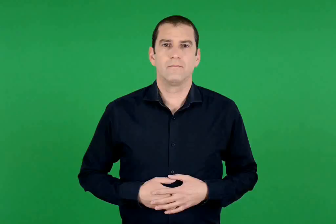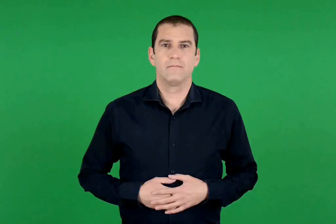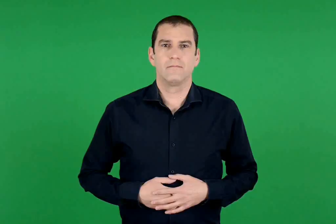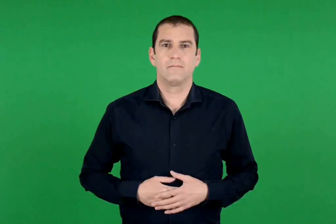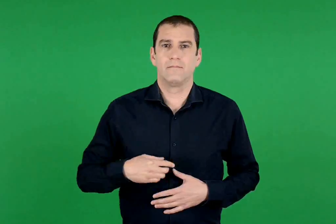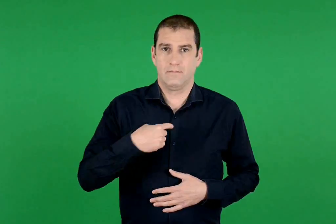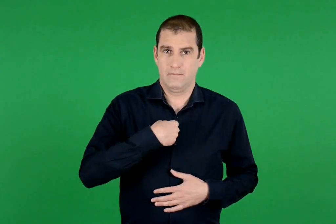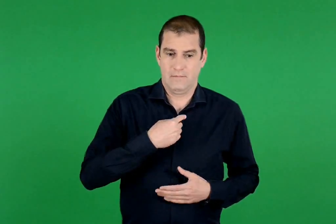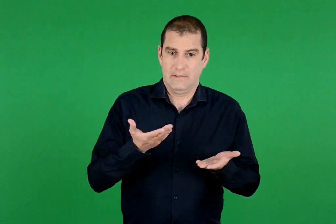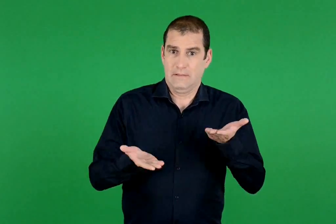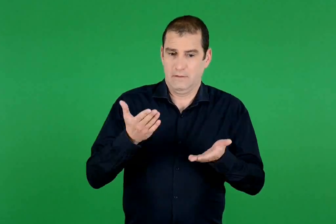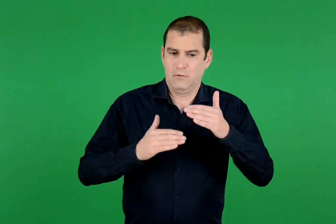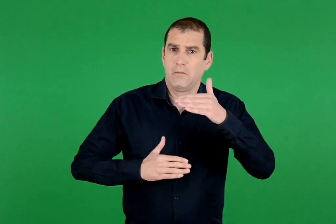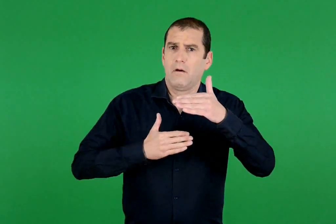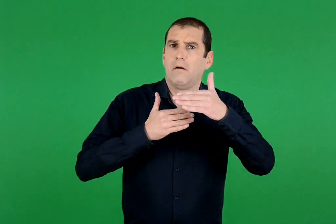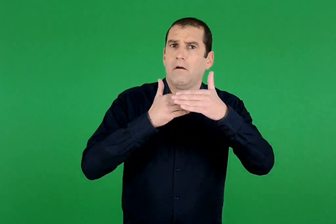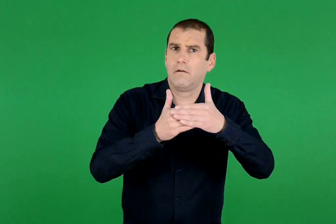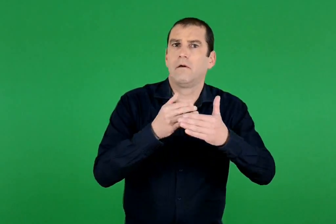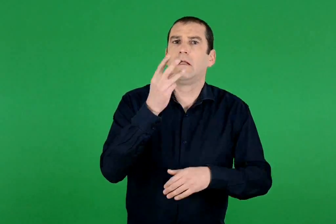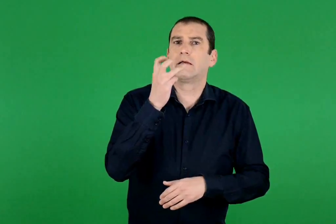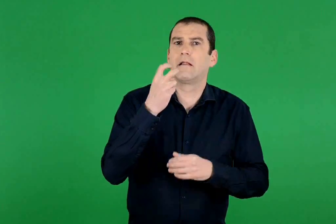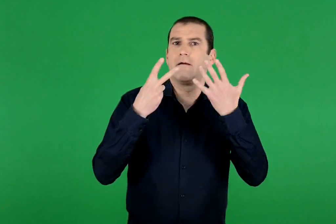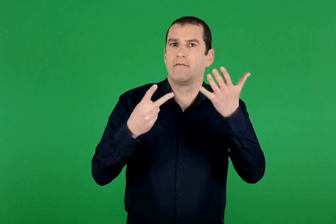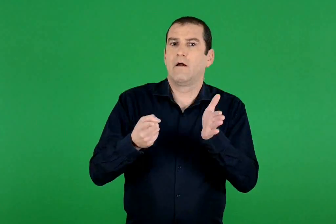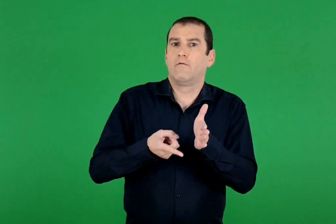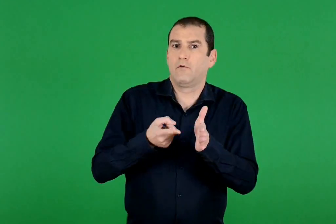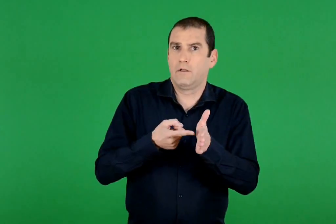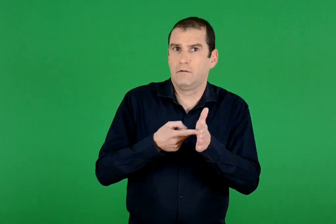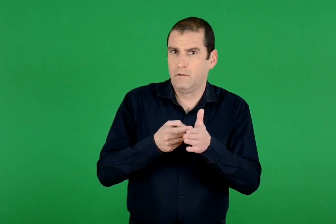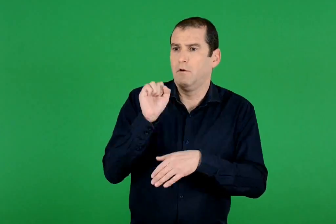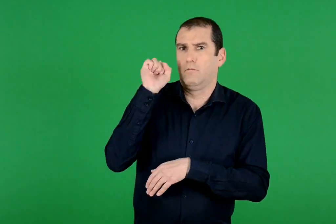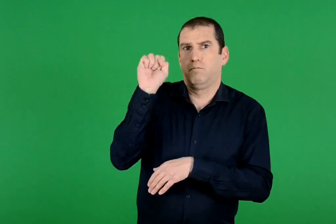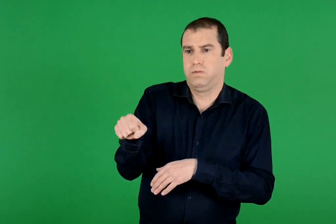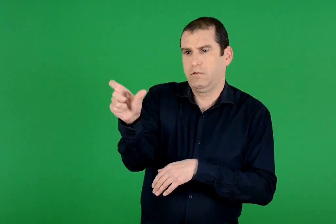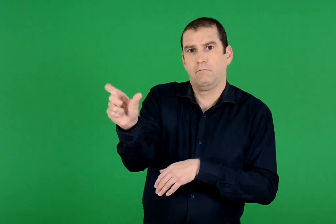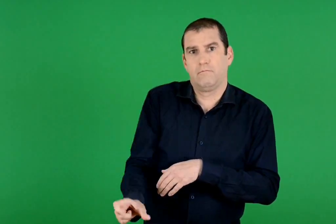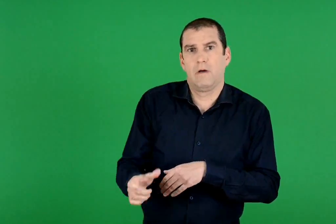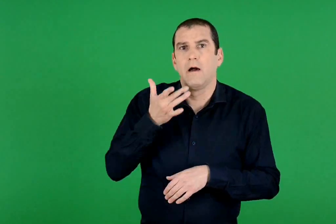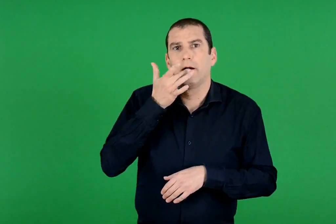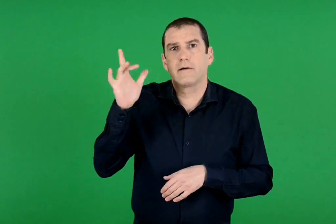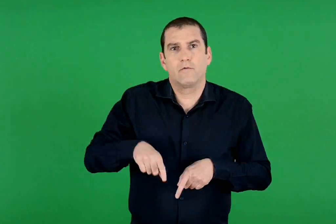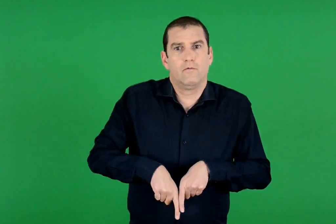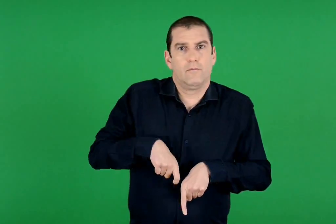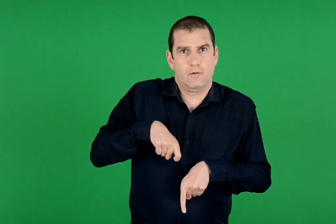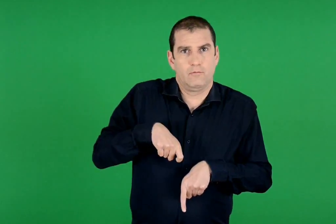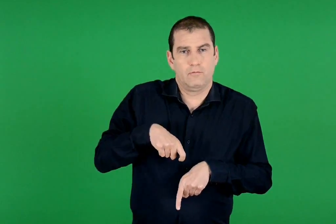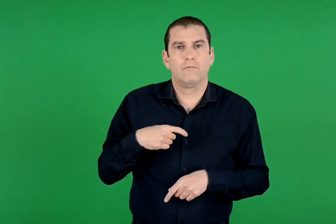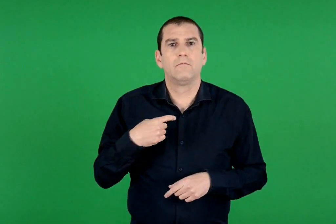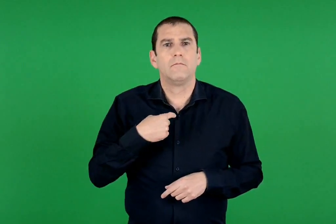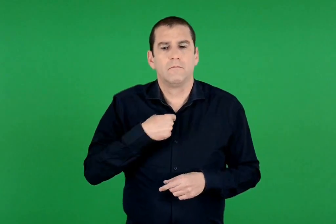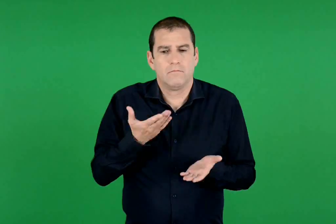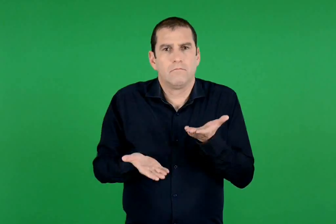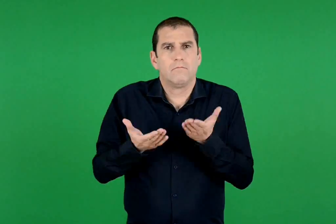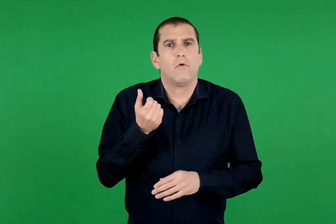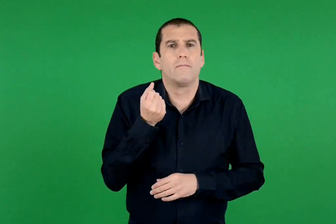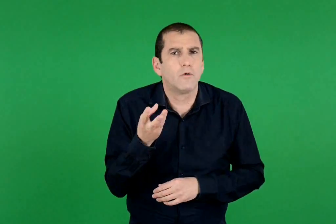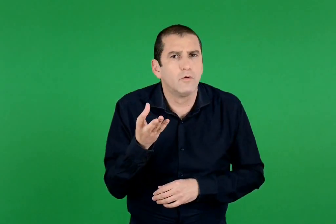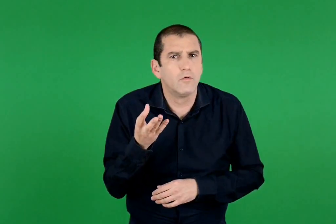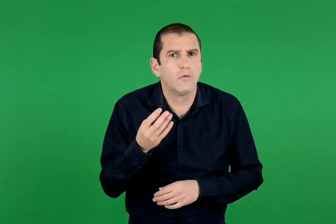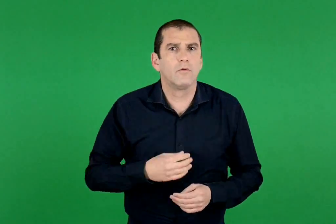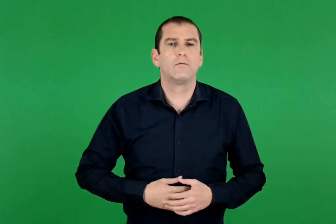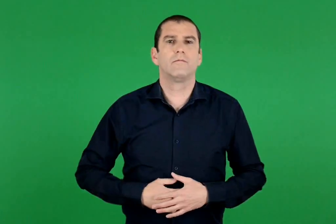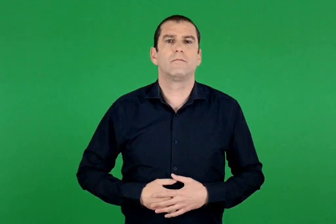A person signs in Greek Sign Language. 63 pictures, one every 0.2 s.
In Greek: ζυγίζω μέχρι και 37 φορές περισσότερο από τον αργυροπελεκάνο. πόσο ζυγίζω ;
